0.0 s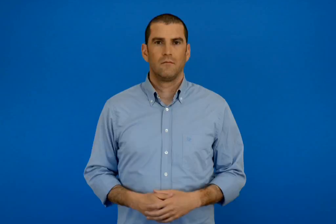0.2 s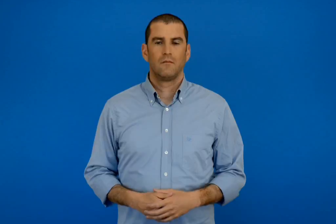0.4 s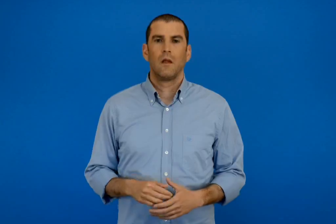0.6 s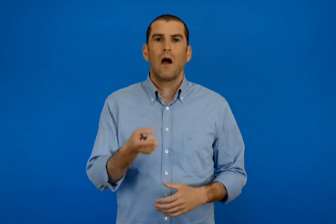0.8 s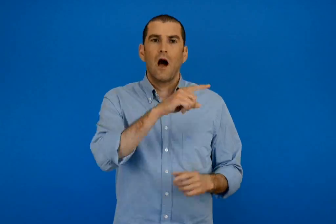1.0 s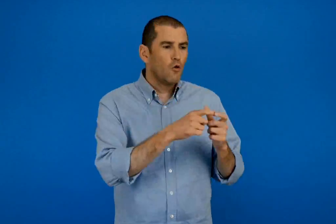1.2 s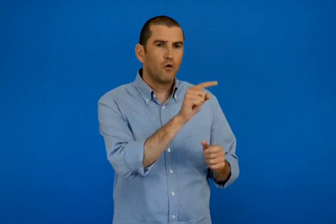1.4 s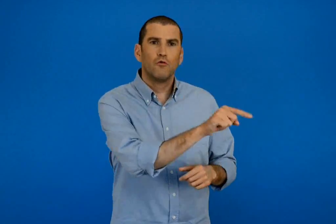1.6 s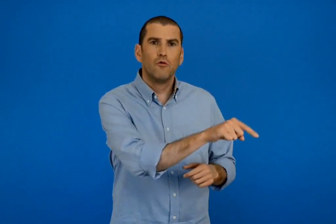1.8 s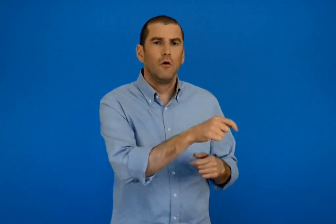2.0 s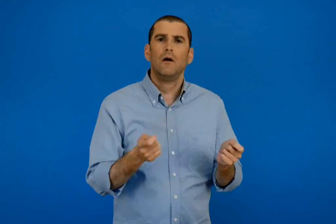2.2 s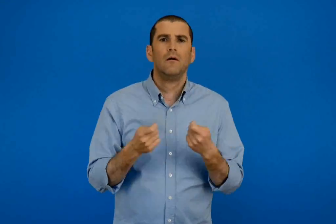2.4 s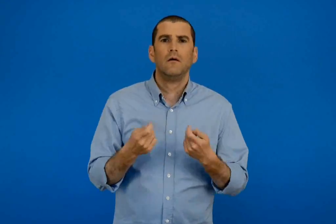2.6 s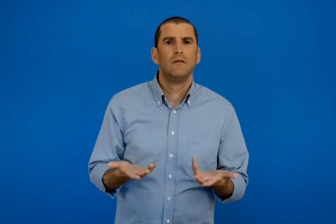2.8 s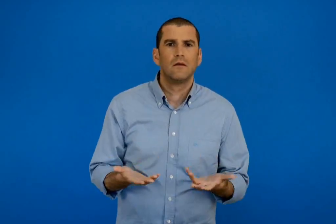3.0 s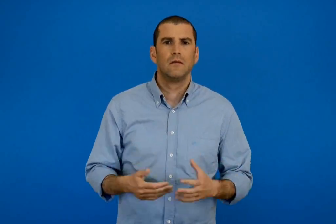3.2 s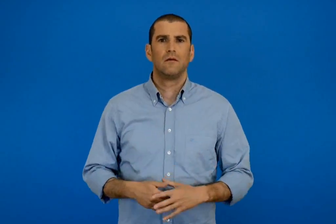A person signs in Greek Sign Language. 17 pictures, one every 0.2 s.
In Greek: τι να έγινε στο άλλο ;
